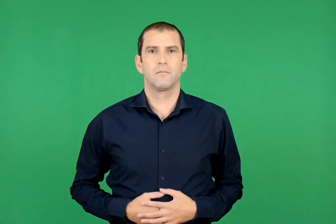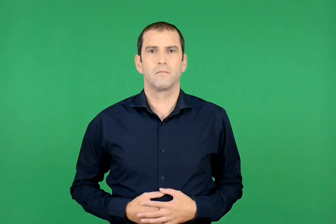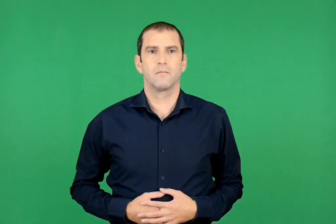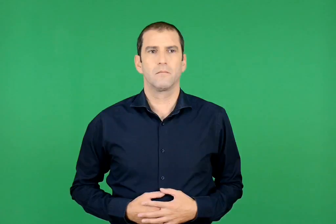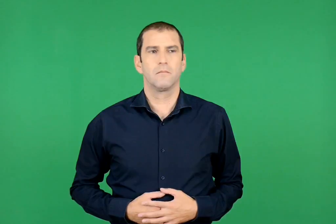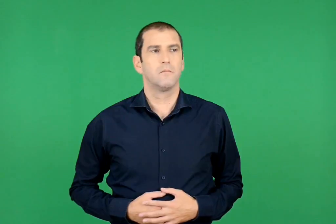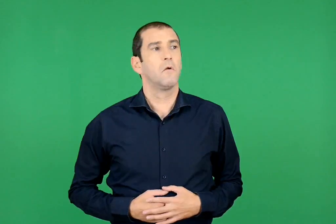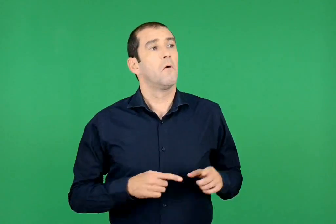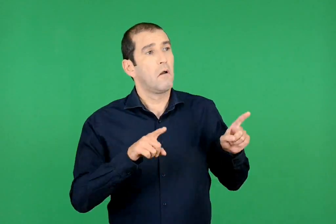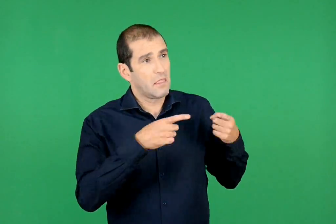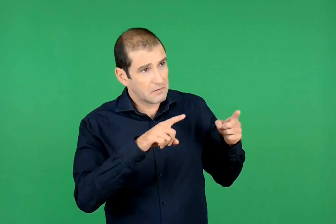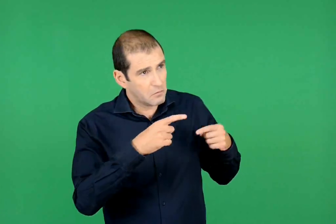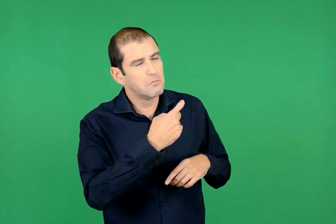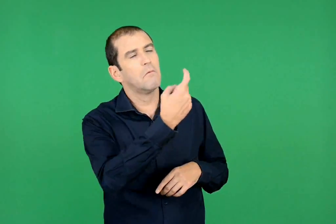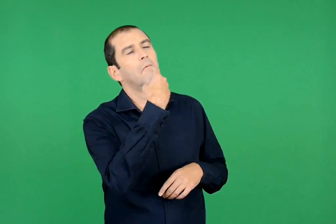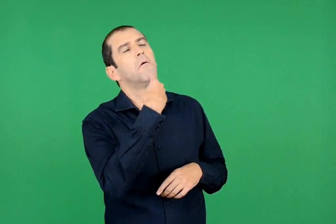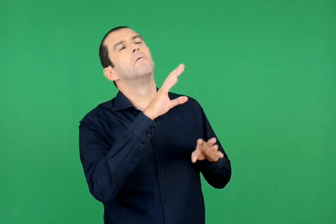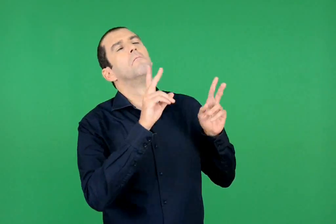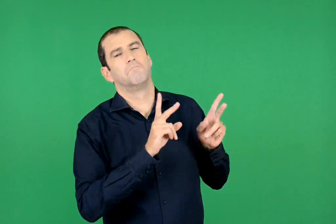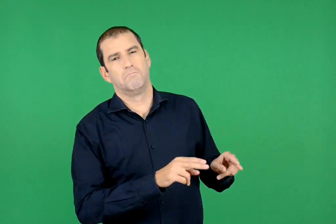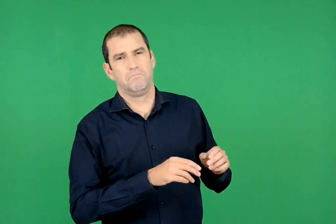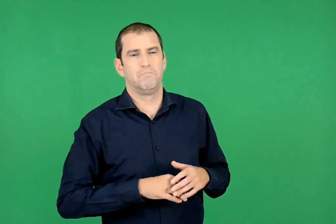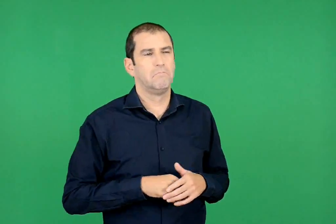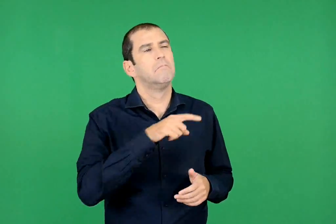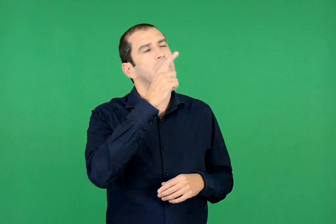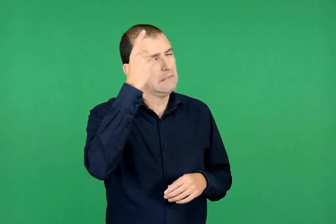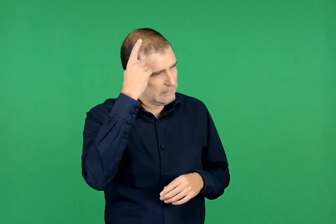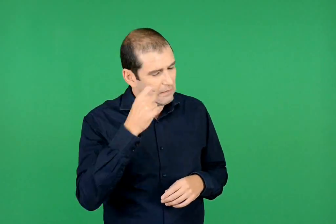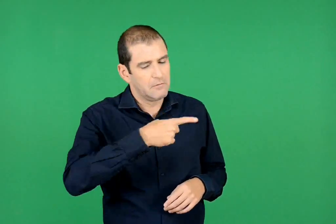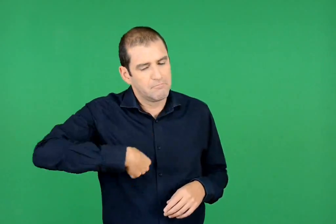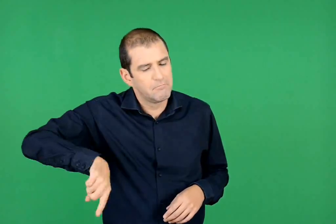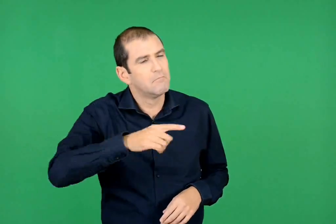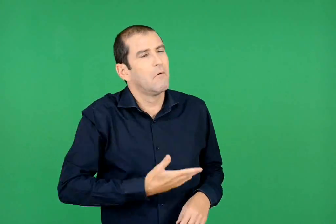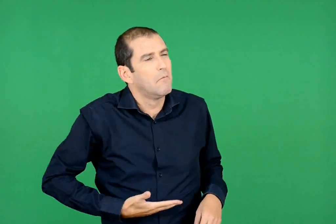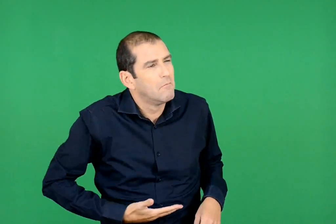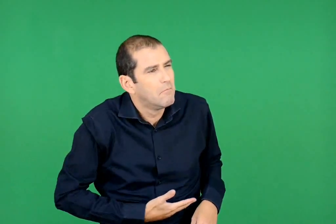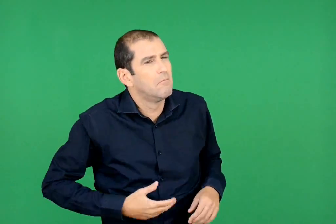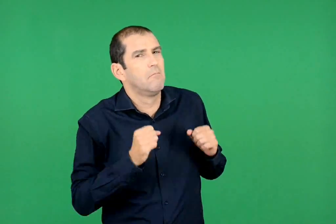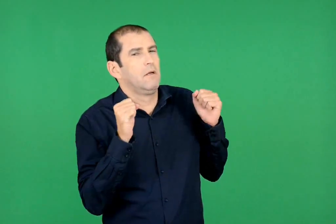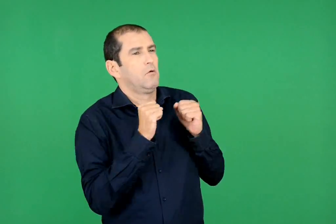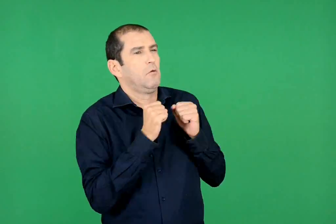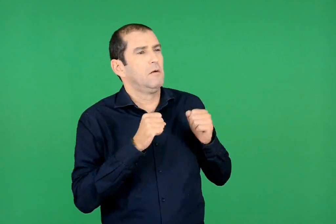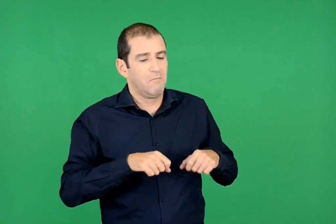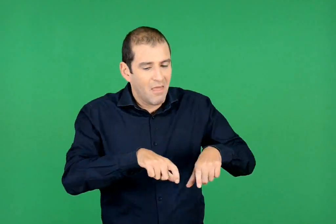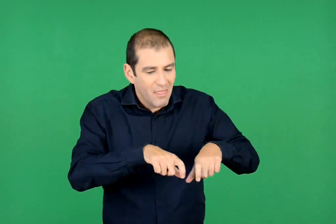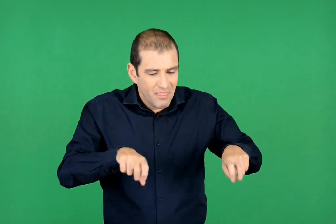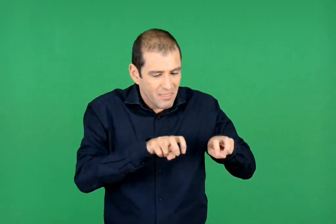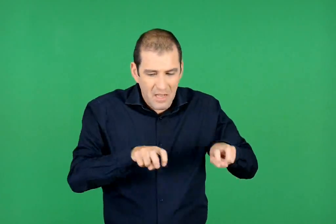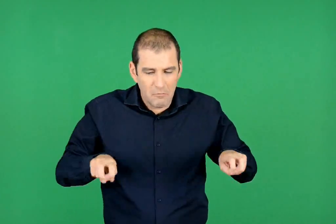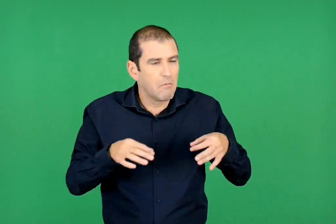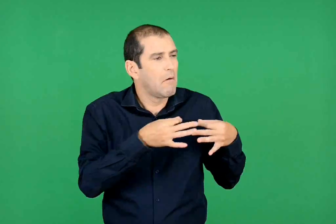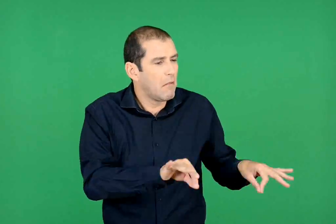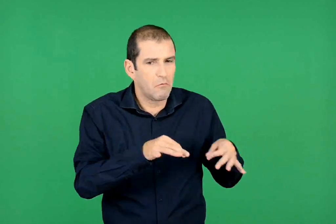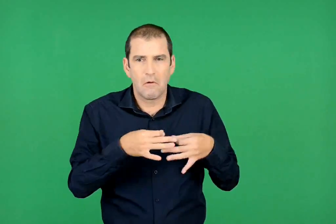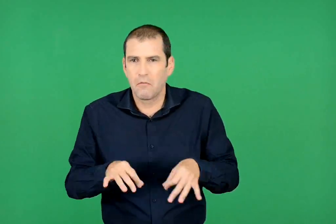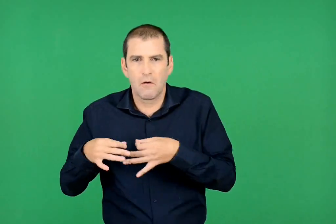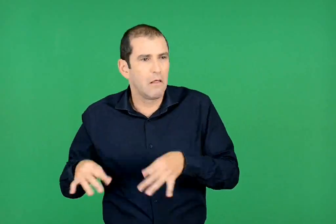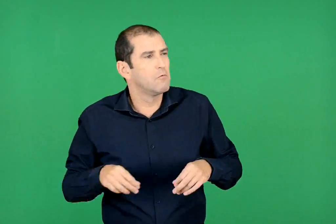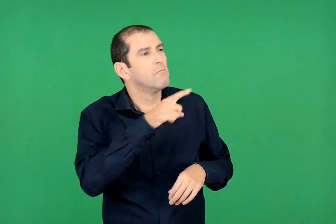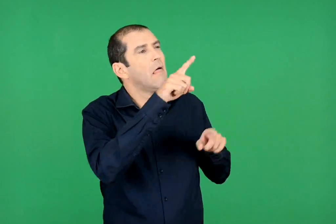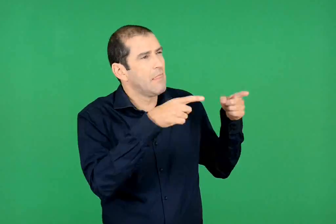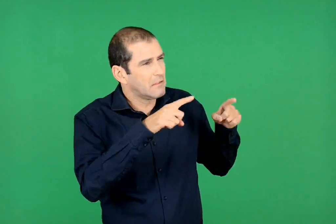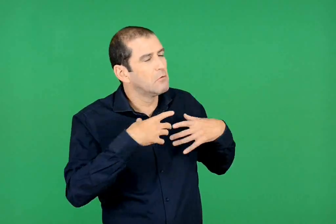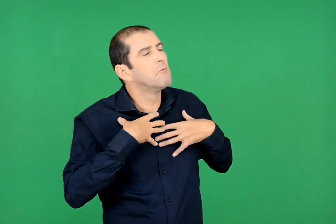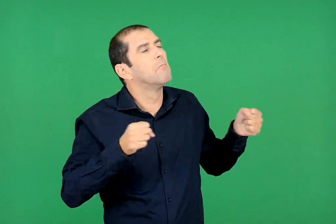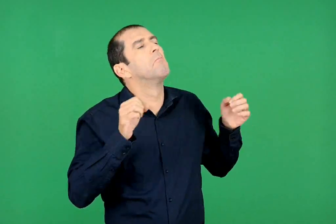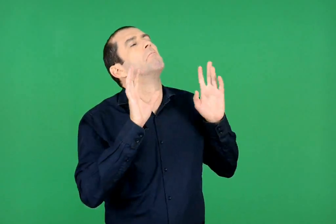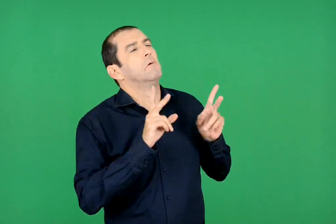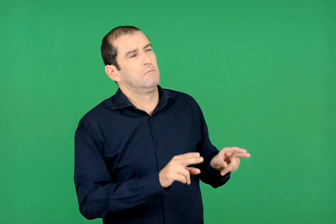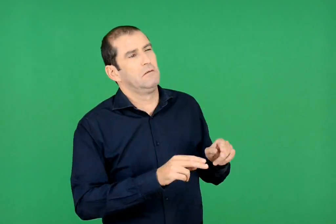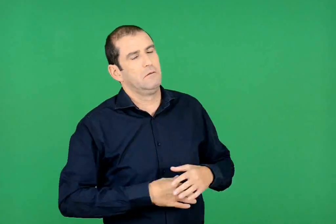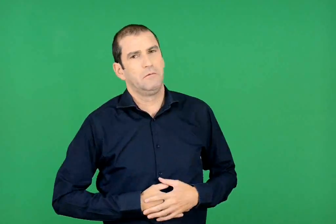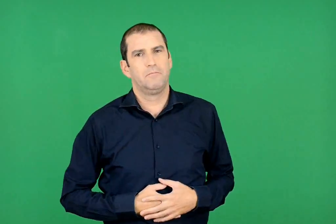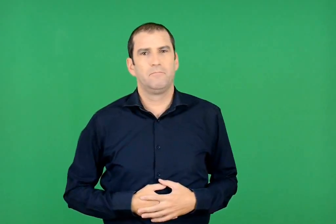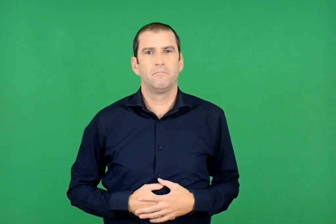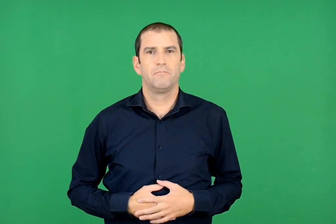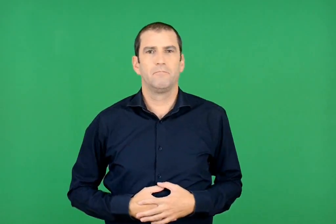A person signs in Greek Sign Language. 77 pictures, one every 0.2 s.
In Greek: ο δάσκαλος δε φωνάζει πια ξέρει ότι πεινάμε και κρυώνουμε τα θρανία όλο αδειάζουν ο δάσκαλος δε θυμώνει πια
